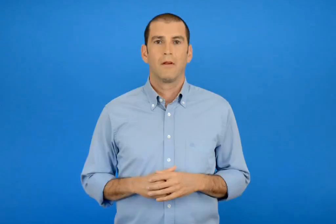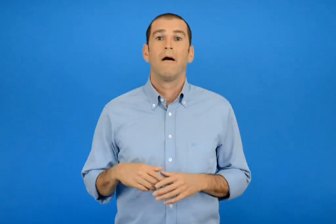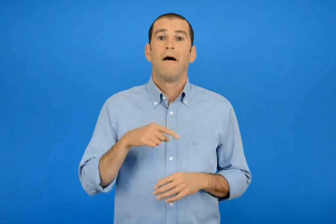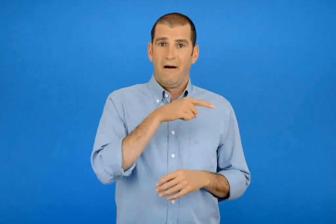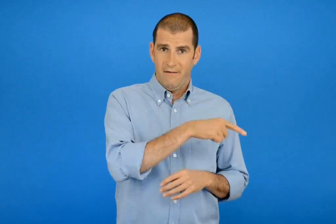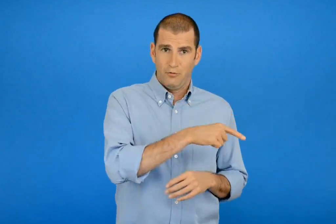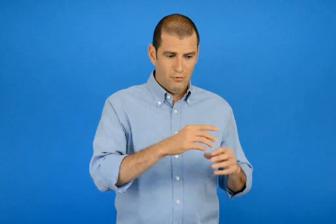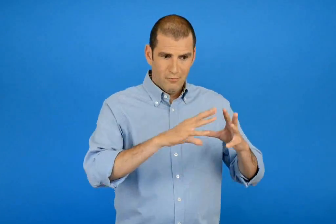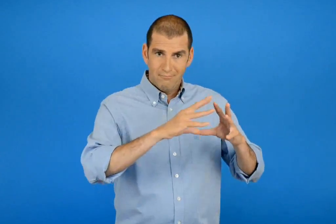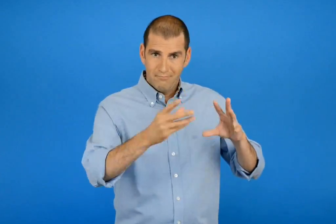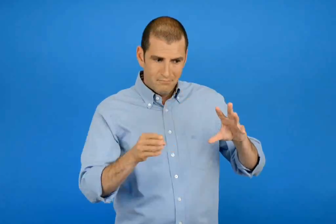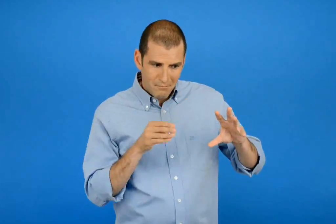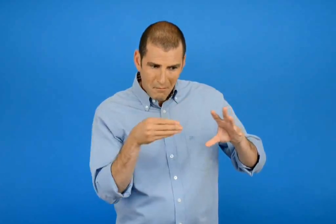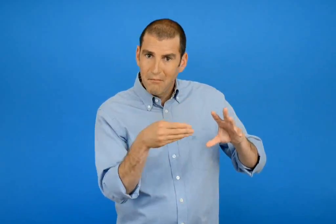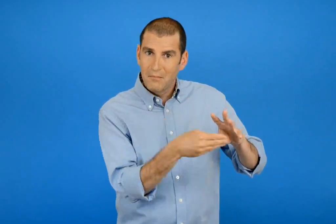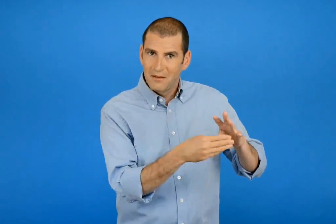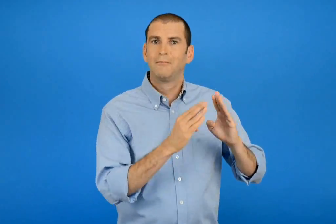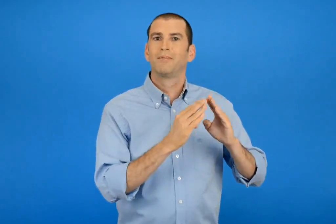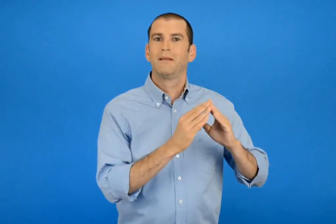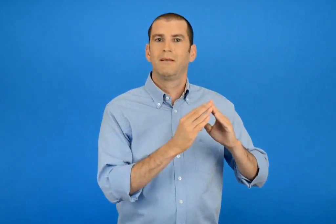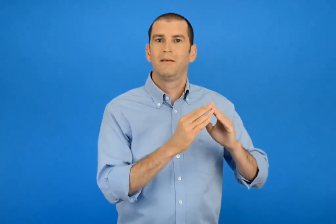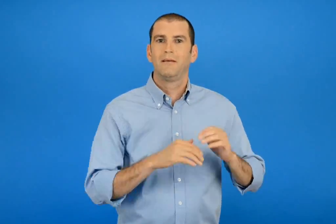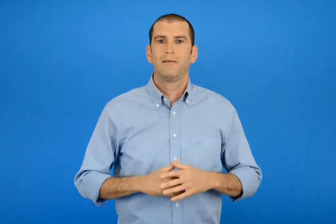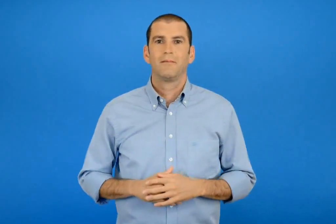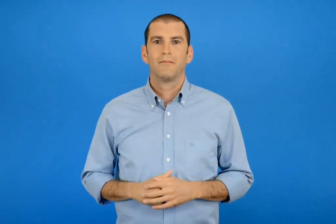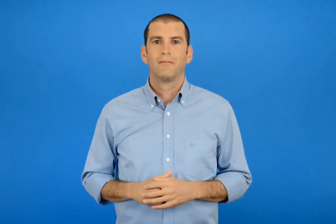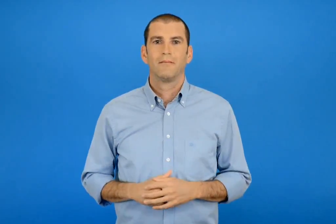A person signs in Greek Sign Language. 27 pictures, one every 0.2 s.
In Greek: αυτός θα την έχει για σπίτι του
